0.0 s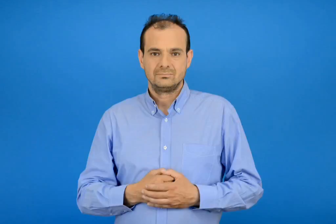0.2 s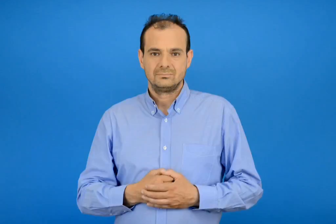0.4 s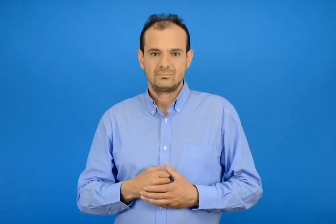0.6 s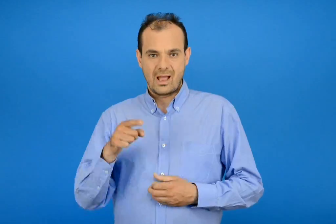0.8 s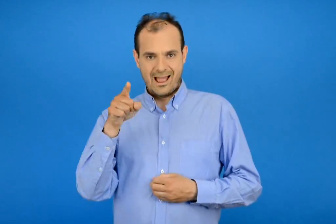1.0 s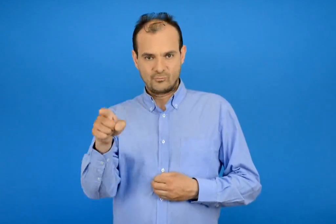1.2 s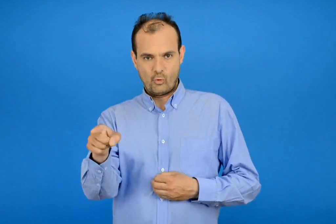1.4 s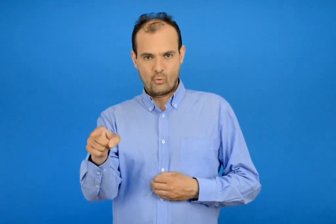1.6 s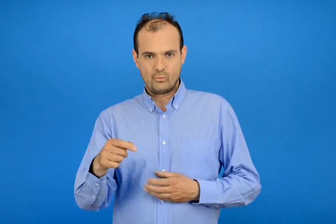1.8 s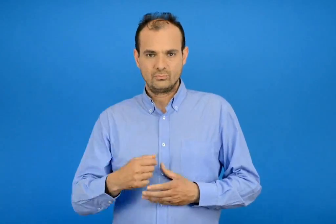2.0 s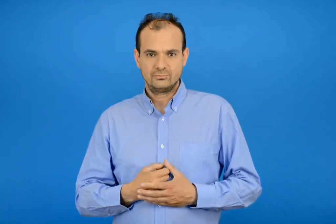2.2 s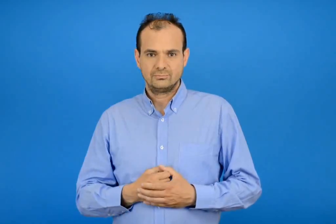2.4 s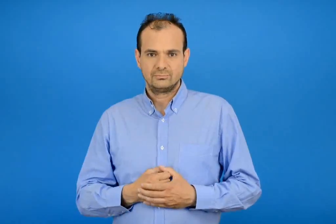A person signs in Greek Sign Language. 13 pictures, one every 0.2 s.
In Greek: αυτό
